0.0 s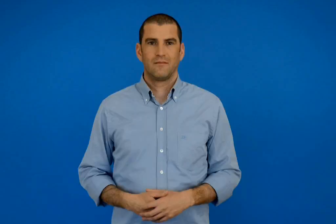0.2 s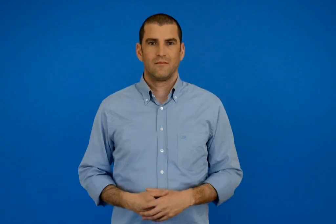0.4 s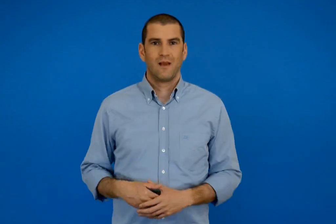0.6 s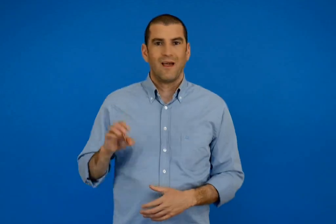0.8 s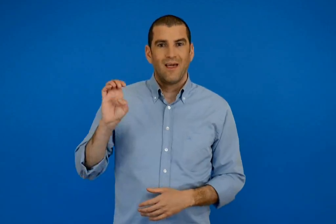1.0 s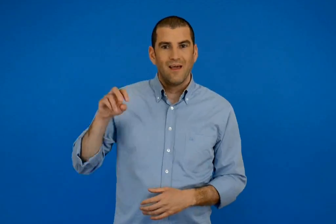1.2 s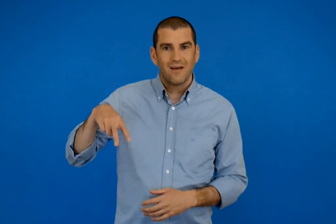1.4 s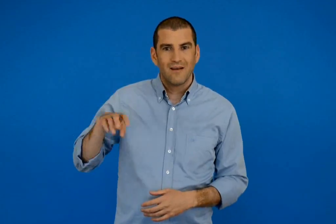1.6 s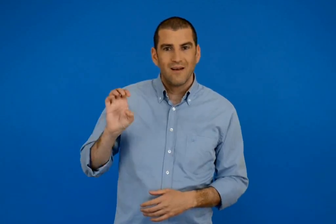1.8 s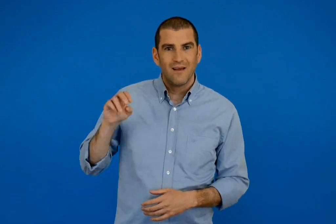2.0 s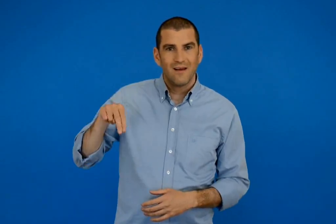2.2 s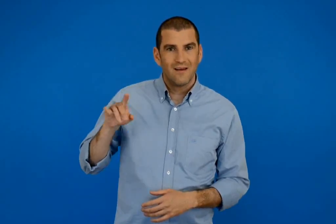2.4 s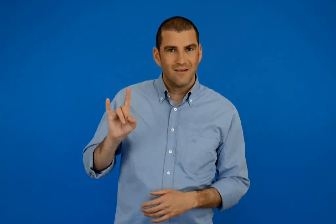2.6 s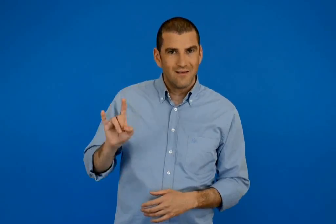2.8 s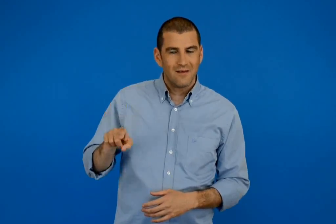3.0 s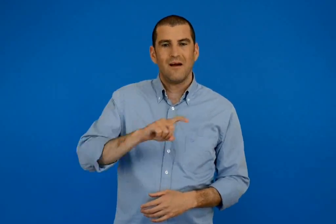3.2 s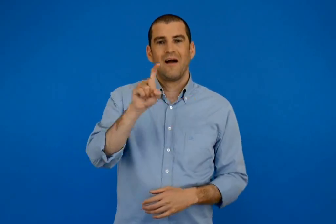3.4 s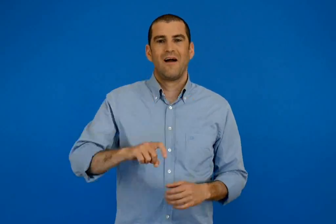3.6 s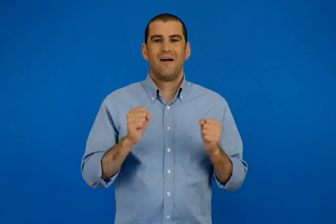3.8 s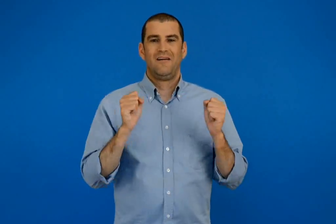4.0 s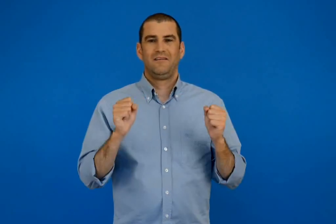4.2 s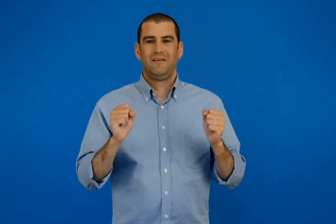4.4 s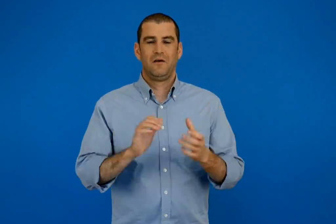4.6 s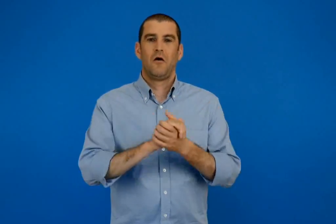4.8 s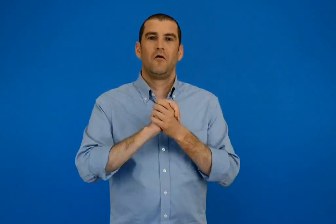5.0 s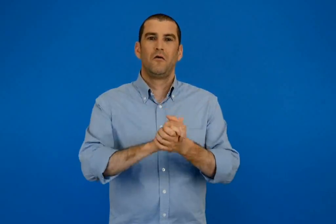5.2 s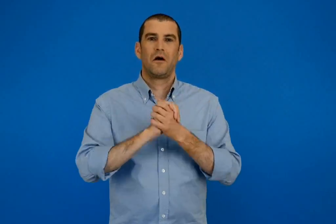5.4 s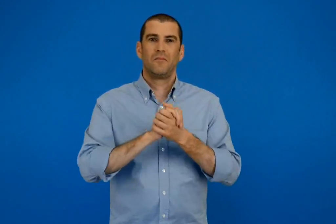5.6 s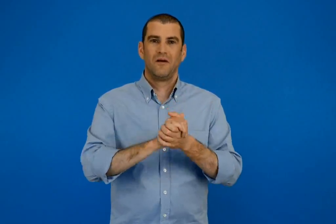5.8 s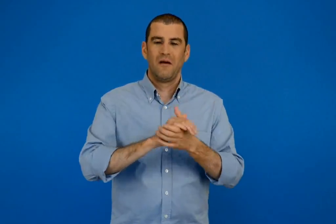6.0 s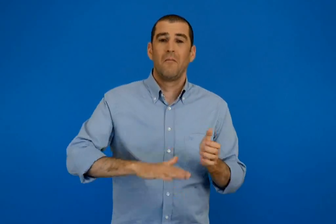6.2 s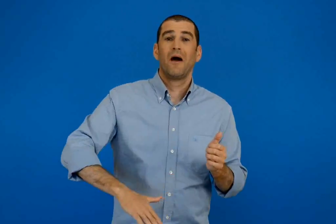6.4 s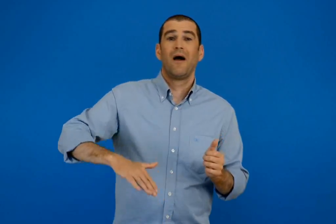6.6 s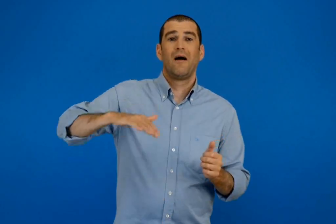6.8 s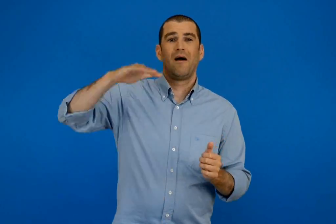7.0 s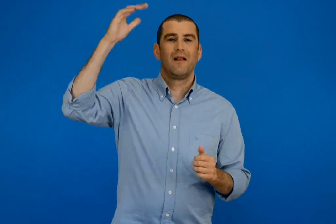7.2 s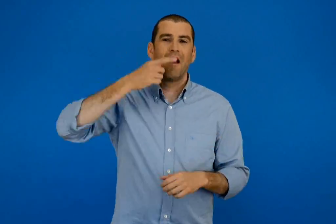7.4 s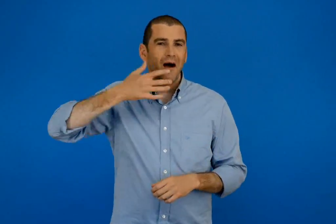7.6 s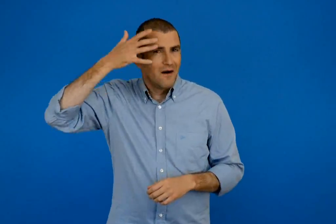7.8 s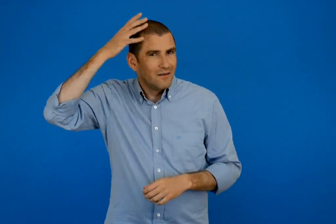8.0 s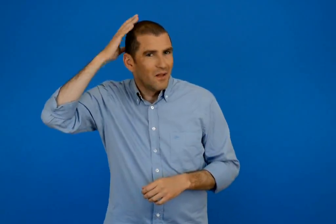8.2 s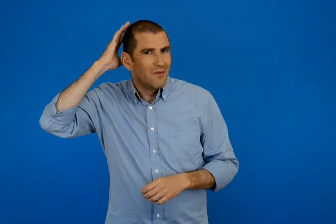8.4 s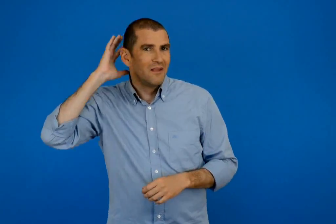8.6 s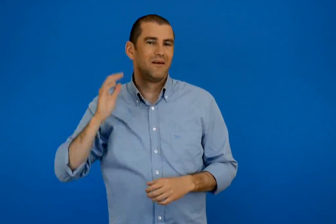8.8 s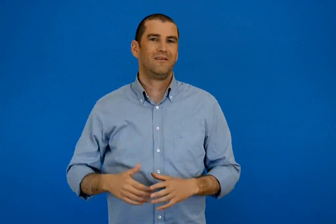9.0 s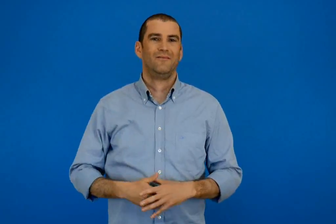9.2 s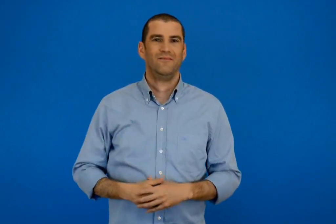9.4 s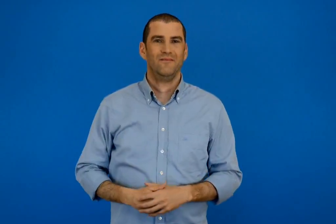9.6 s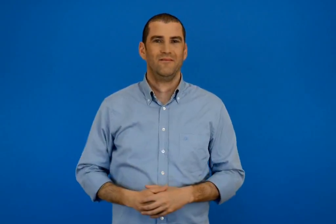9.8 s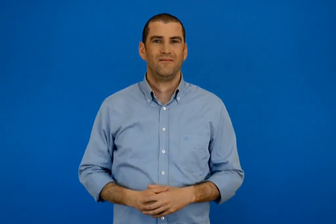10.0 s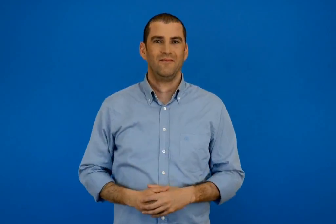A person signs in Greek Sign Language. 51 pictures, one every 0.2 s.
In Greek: να ζήσεις ελένη και χρόνια πολλά μεγάλη να γίνεις με άσπρα μαλλιά
